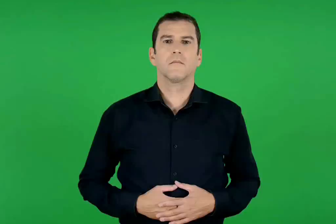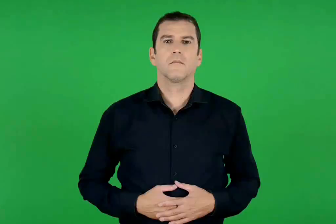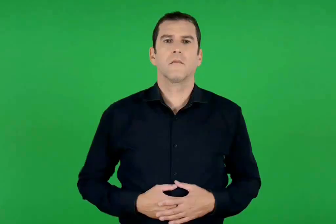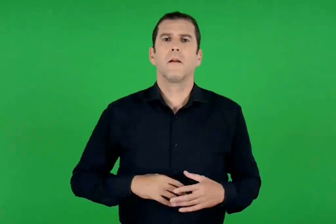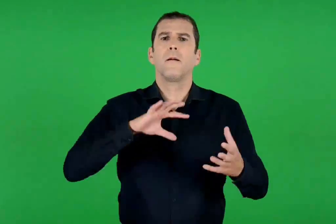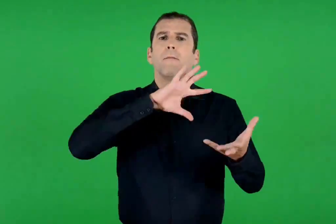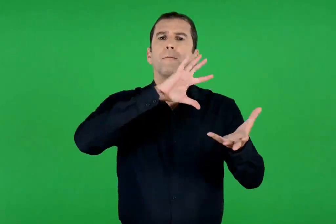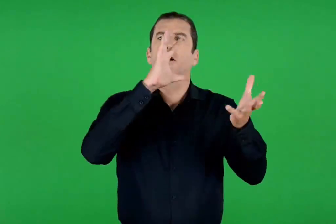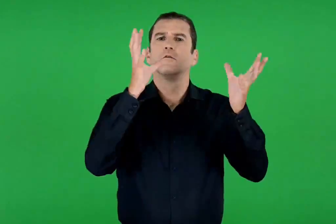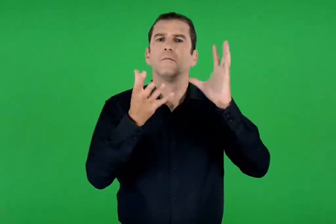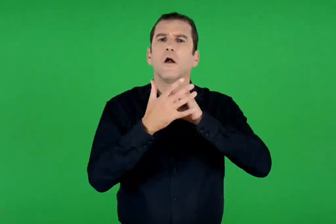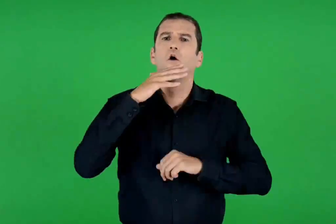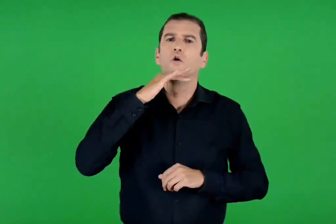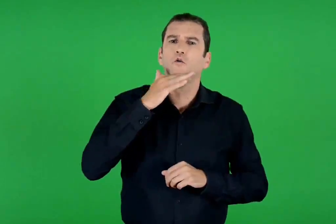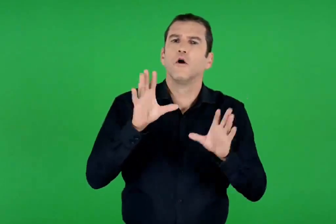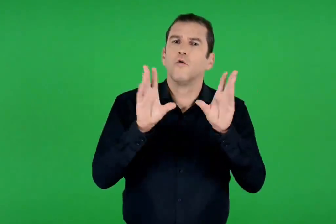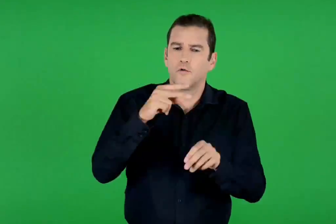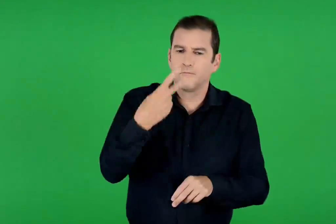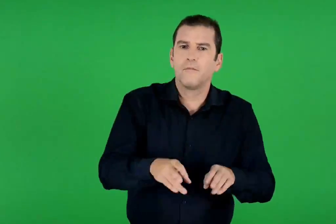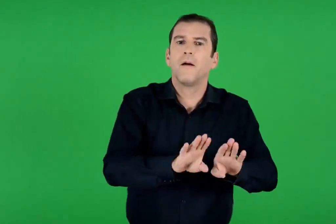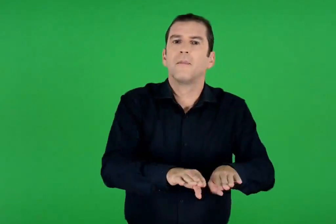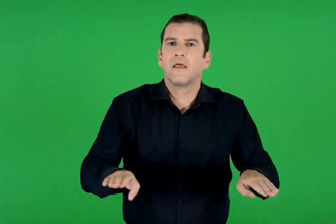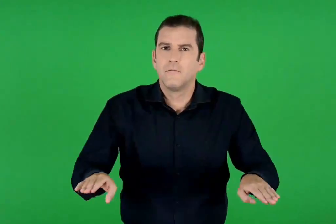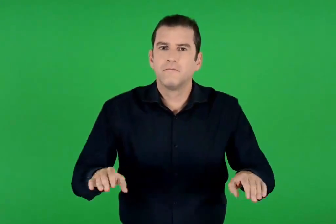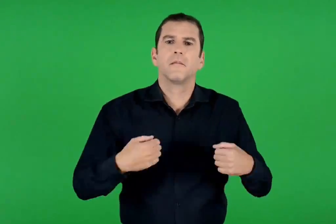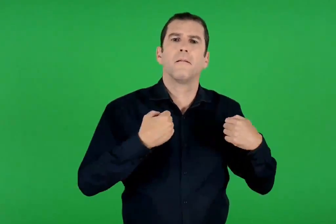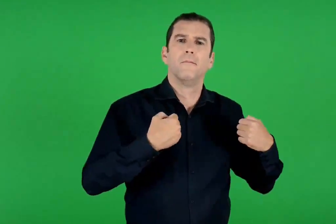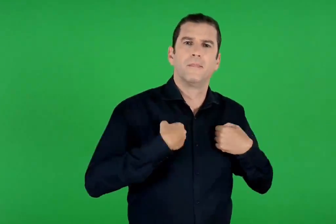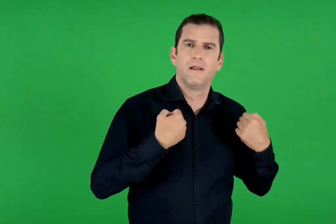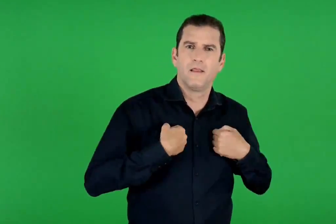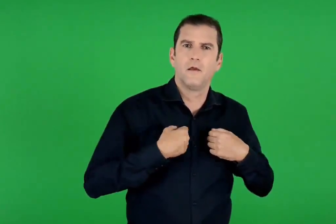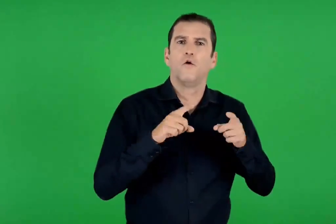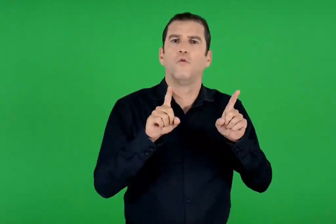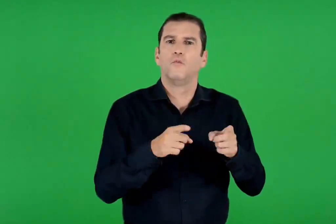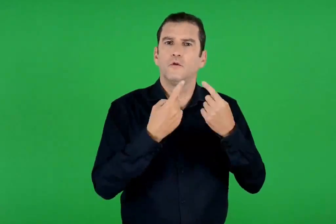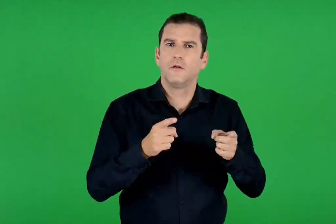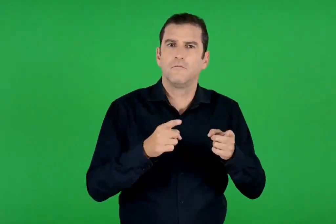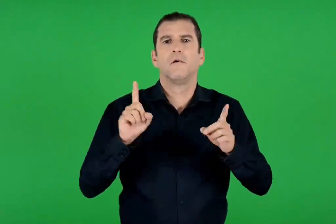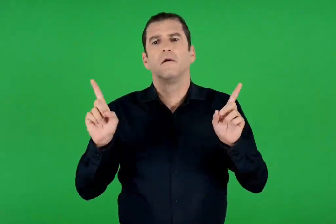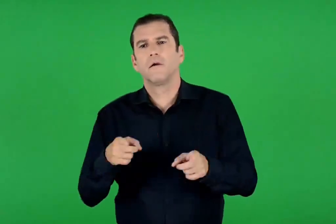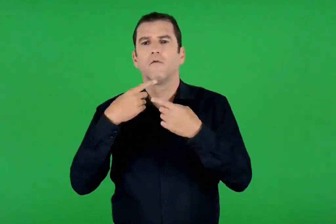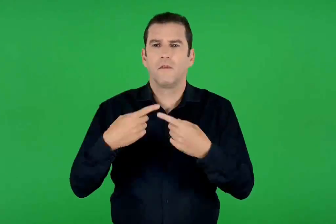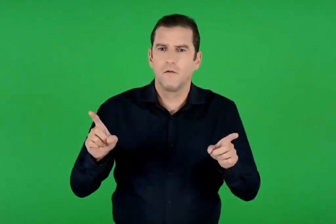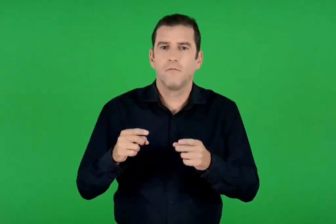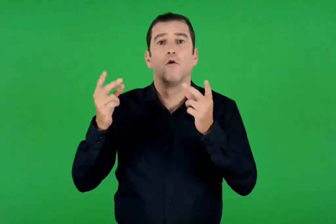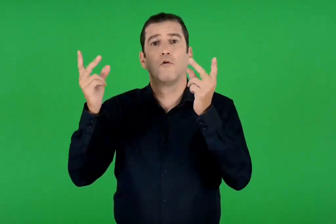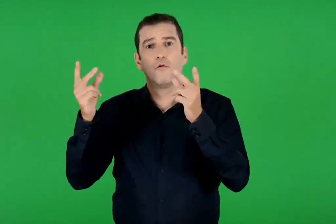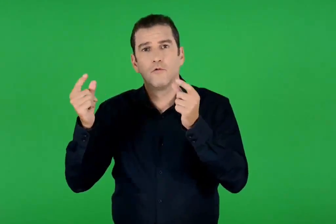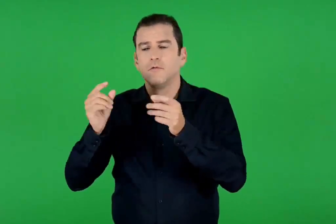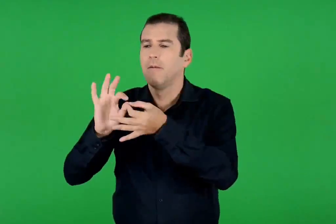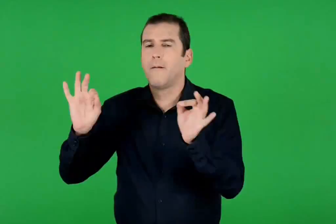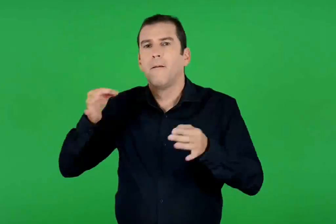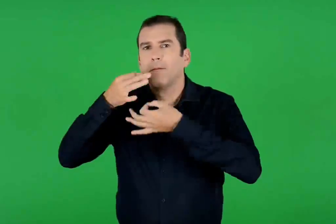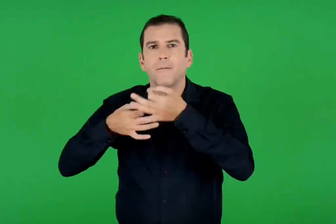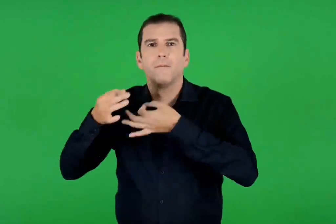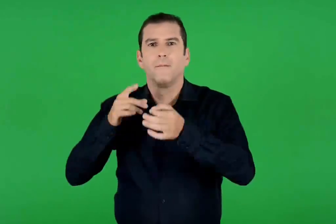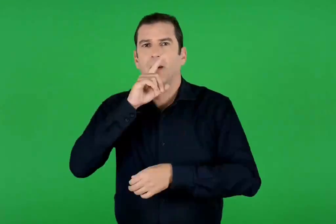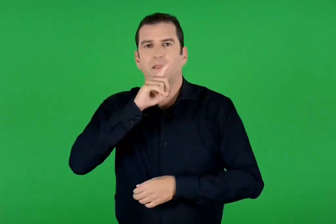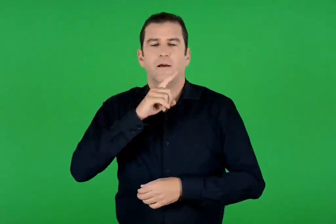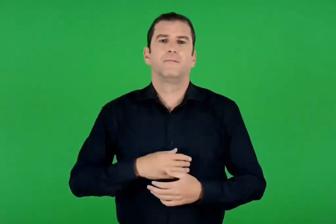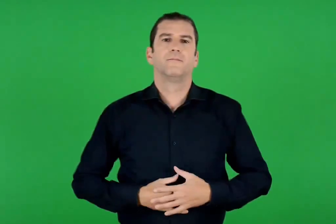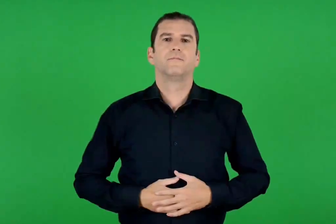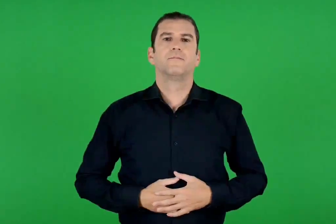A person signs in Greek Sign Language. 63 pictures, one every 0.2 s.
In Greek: η παγκόσμια γλώσσα των παιδιών παιχνίδι , μουσική , τραγούδι , χορός , παραμύθια
